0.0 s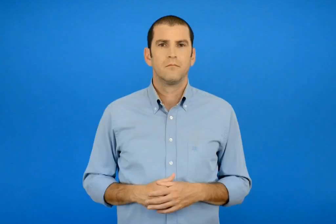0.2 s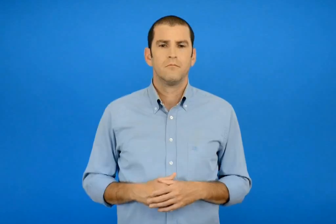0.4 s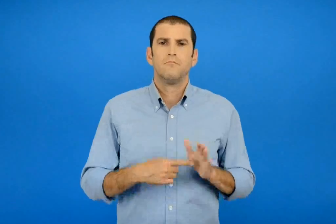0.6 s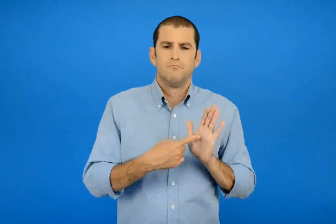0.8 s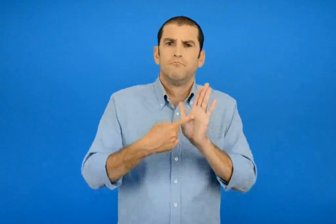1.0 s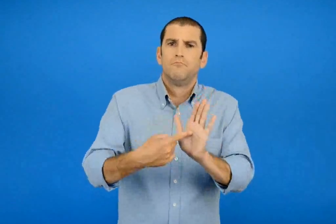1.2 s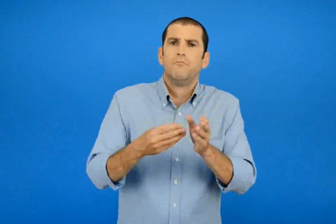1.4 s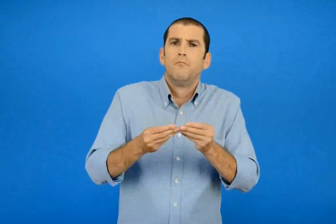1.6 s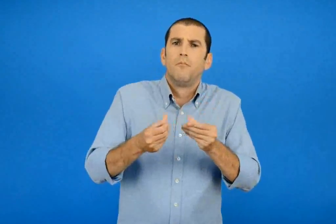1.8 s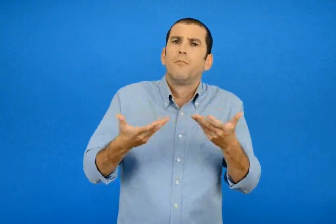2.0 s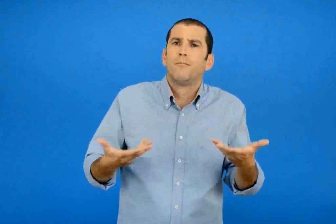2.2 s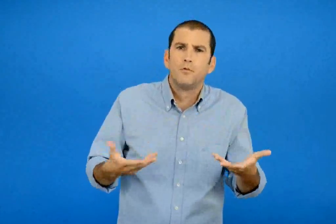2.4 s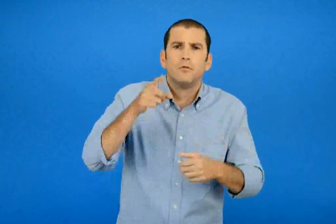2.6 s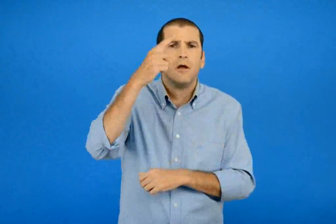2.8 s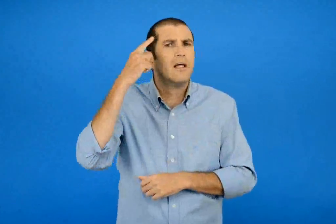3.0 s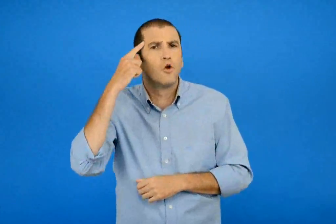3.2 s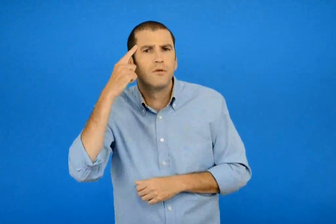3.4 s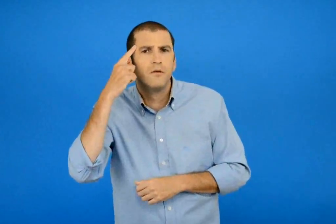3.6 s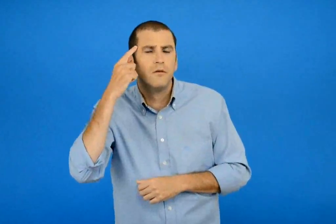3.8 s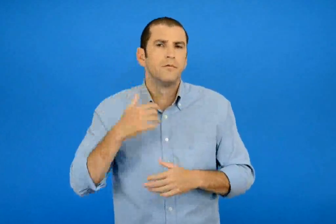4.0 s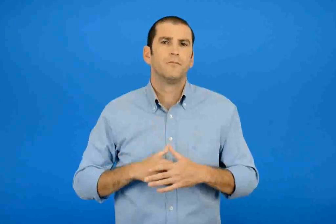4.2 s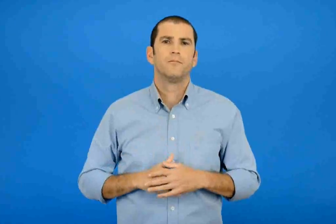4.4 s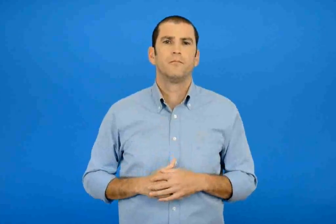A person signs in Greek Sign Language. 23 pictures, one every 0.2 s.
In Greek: τι νομίζεις πως δείχνουν ;
